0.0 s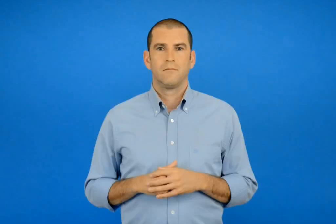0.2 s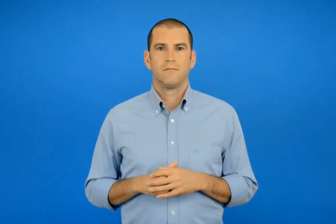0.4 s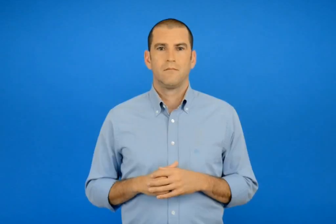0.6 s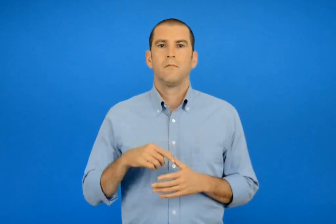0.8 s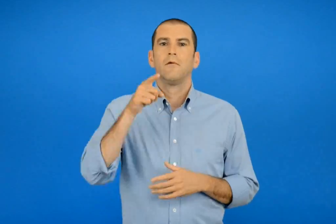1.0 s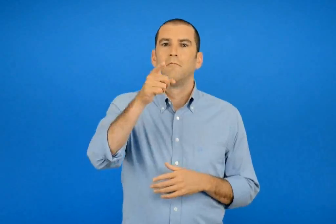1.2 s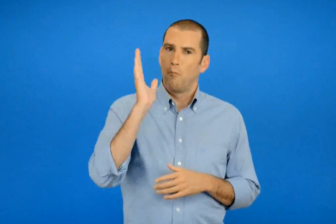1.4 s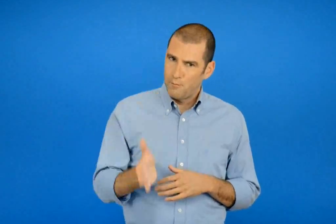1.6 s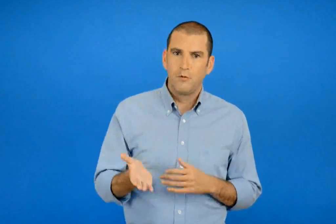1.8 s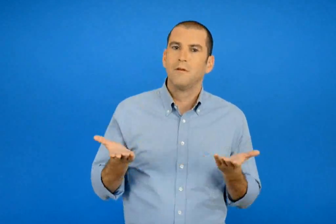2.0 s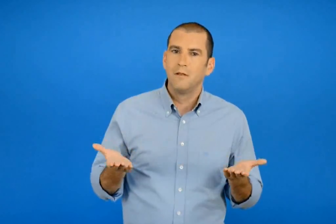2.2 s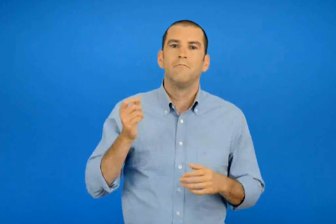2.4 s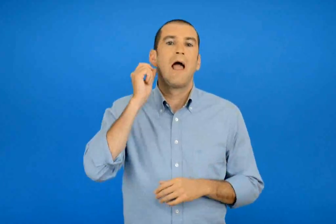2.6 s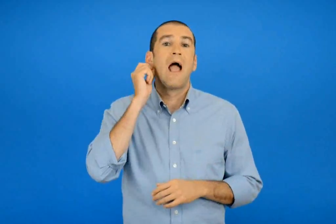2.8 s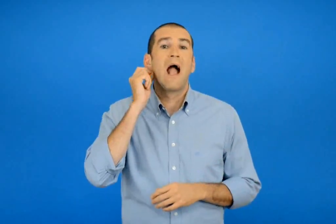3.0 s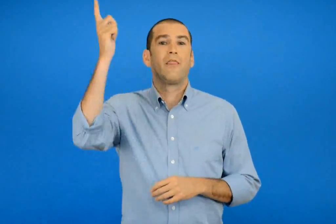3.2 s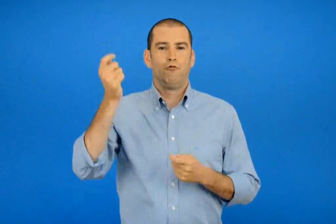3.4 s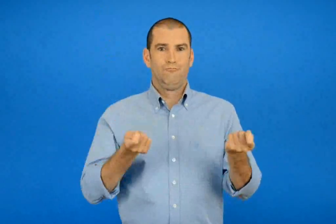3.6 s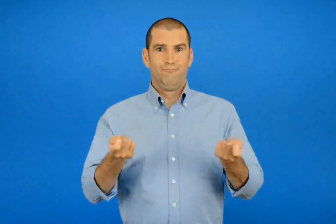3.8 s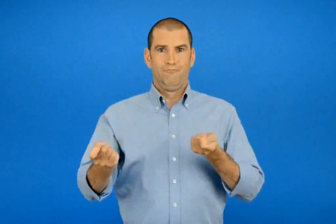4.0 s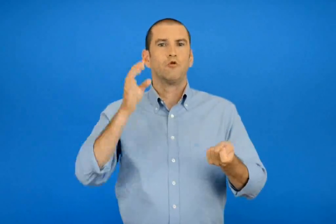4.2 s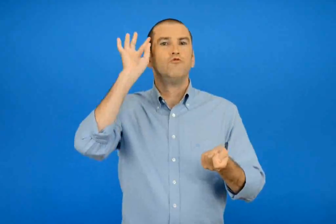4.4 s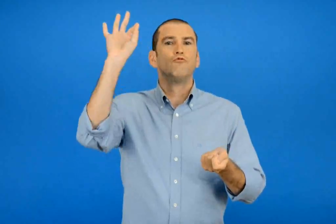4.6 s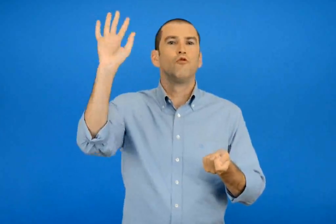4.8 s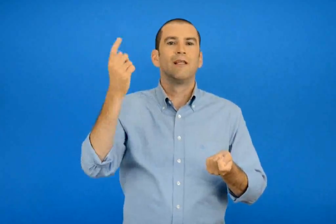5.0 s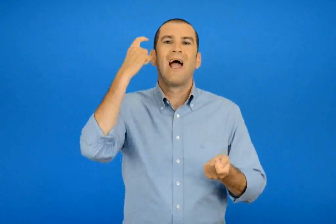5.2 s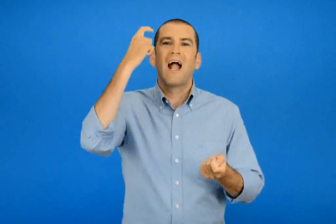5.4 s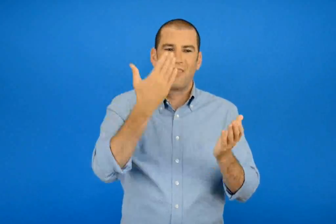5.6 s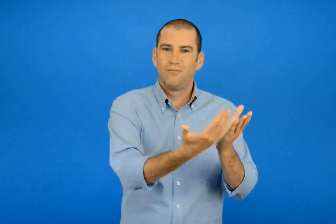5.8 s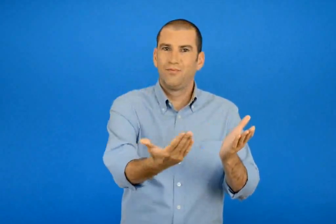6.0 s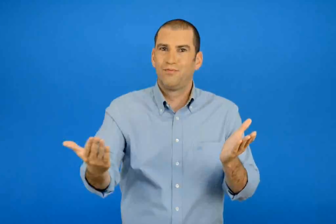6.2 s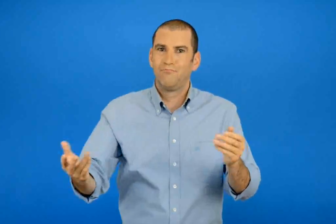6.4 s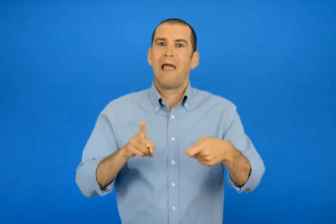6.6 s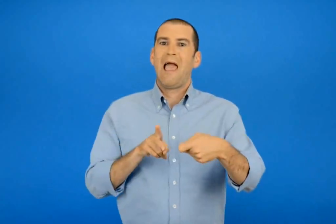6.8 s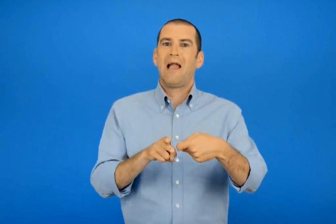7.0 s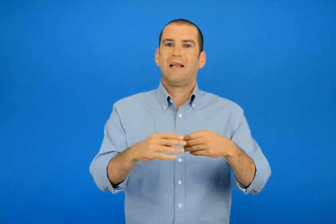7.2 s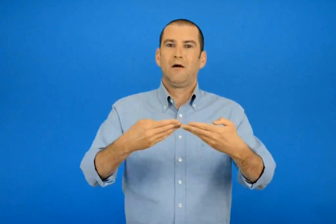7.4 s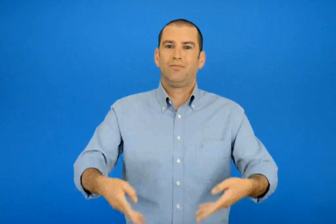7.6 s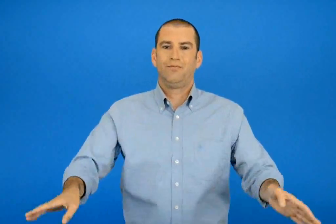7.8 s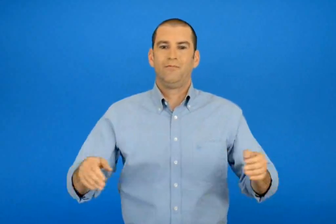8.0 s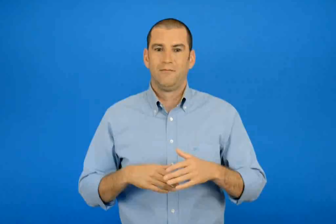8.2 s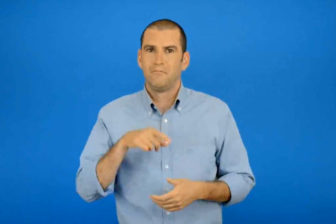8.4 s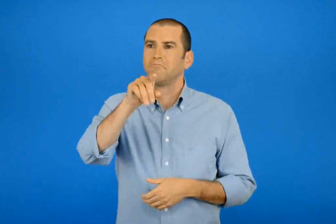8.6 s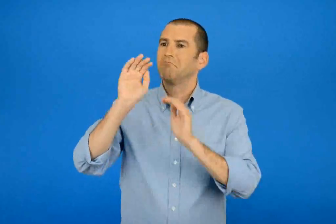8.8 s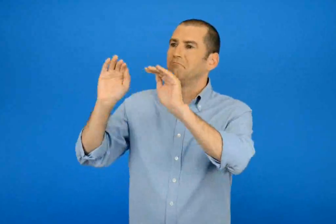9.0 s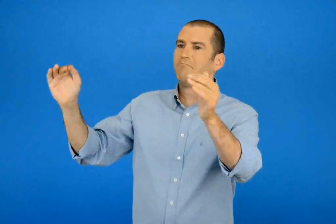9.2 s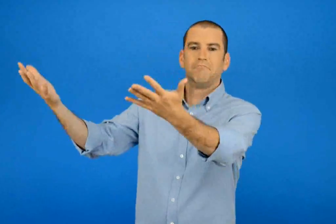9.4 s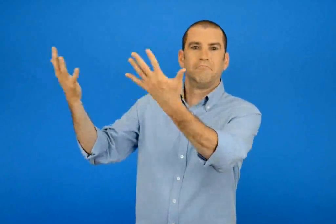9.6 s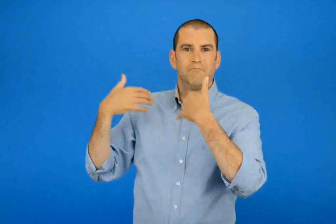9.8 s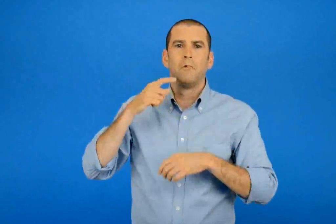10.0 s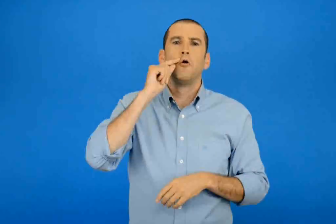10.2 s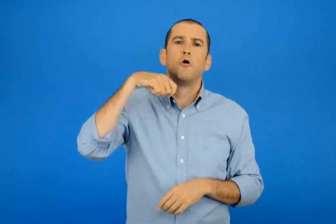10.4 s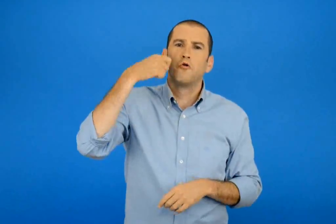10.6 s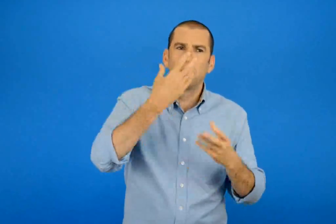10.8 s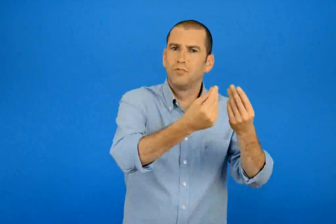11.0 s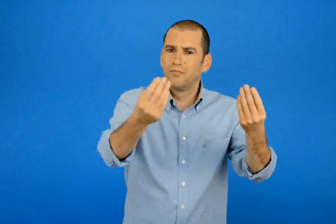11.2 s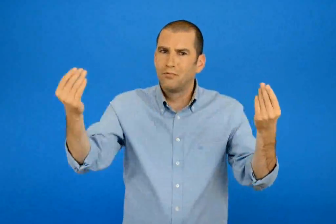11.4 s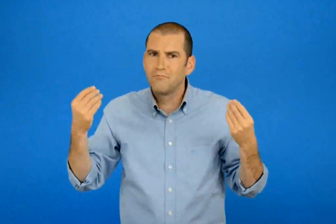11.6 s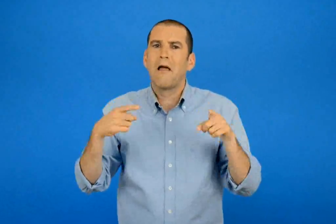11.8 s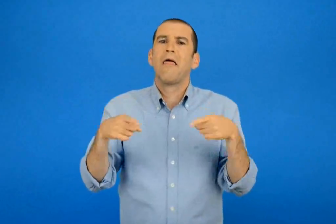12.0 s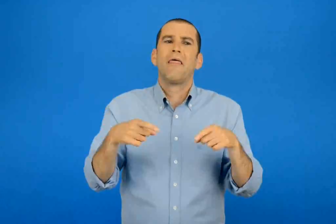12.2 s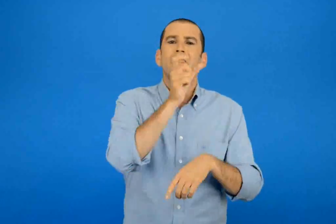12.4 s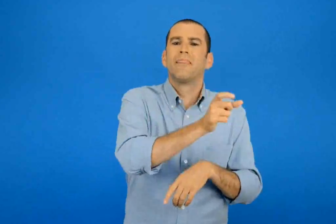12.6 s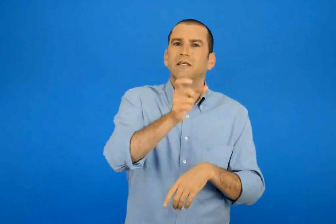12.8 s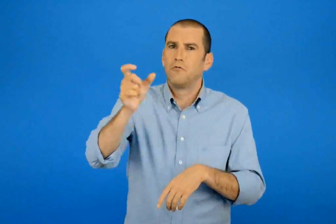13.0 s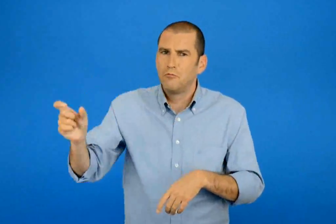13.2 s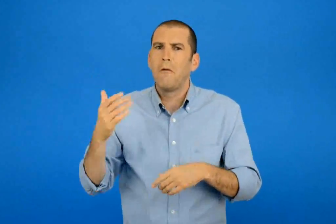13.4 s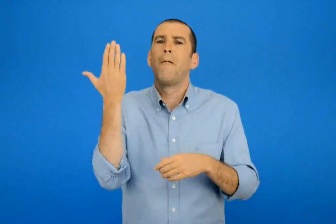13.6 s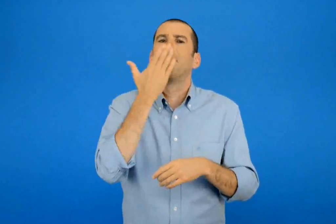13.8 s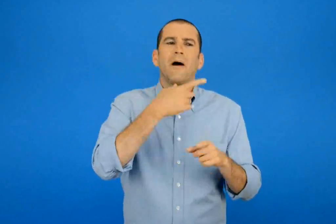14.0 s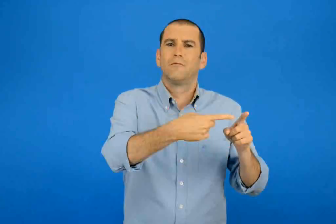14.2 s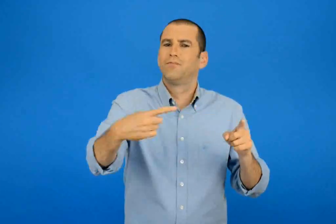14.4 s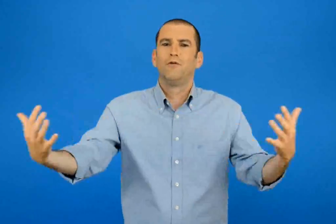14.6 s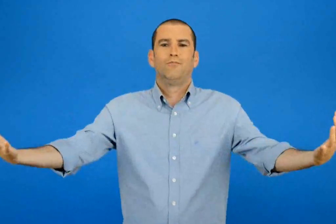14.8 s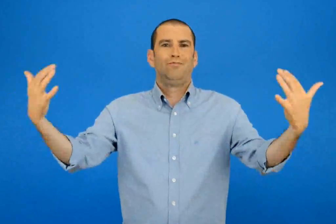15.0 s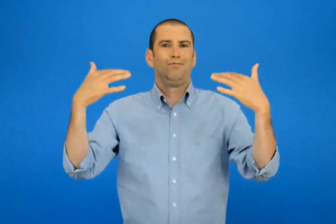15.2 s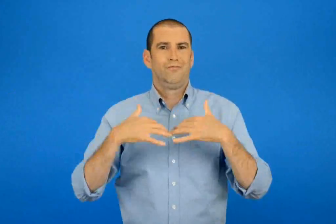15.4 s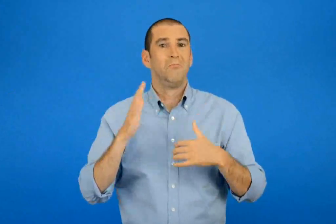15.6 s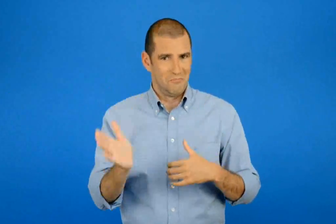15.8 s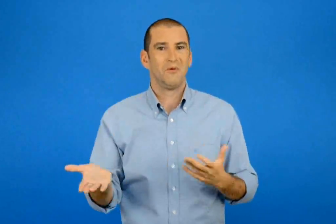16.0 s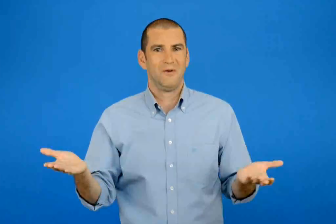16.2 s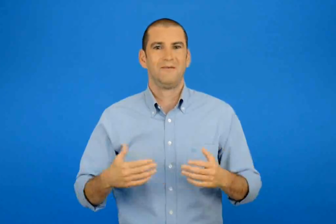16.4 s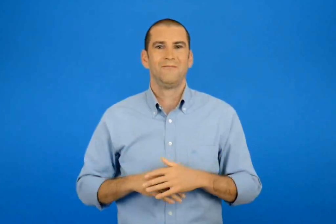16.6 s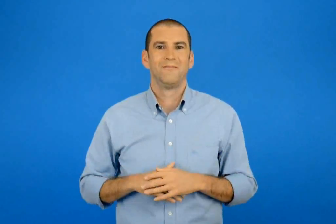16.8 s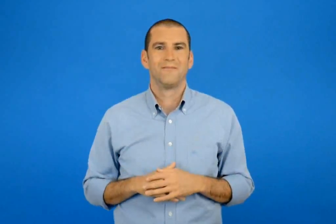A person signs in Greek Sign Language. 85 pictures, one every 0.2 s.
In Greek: θα μπορούσατε μάλιστα να οργανώσετε μια εκδήλωση για τα εγκαίνια της έκθεσης σας και να καλέσετε γονείς δάσκαλους και άλλους μαθητές
